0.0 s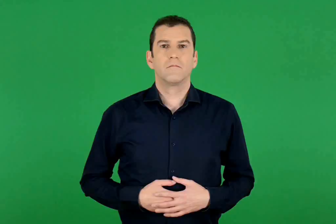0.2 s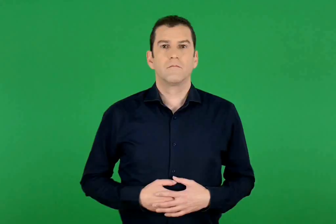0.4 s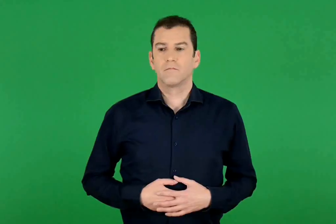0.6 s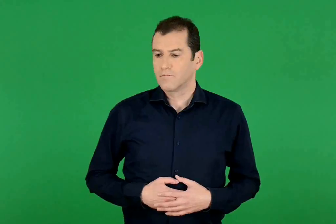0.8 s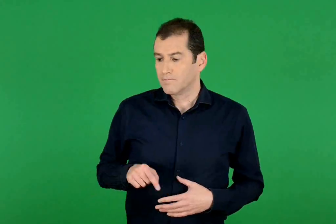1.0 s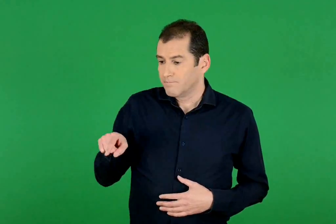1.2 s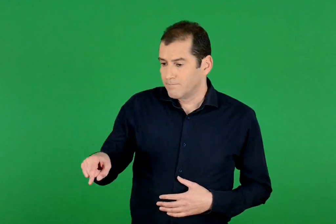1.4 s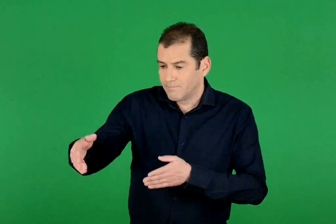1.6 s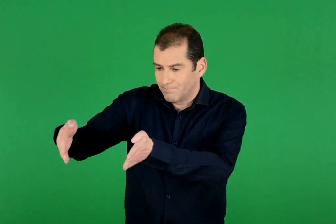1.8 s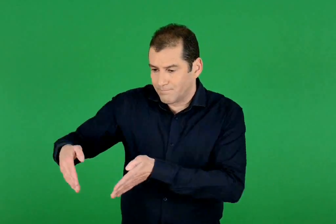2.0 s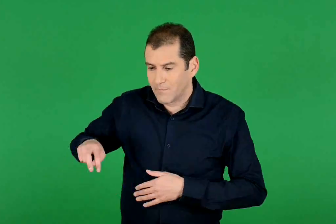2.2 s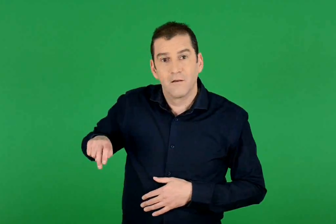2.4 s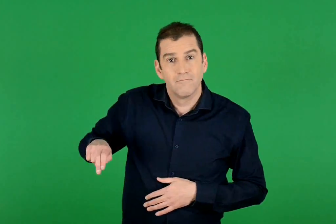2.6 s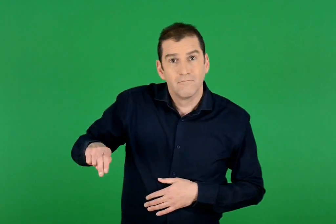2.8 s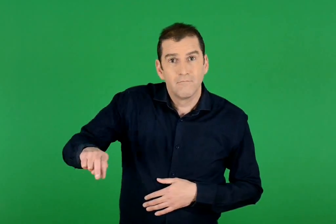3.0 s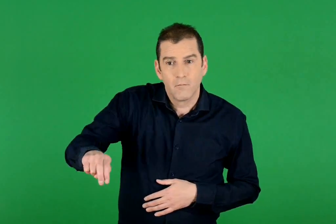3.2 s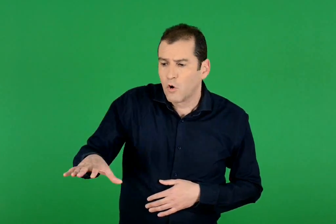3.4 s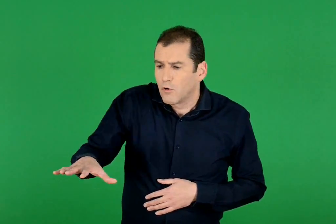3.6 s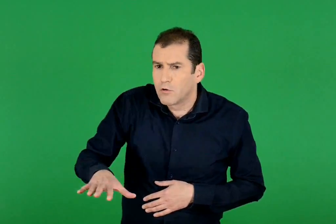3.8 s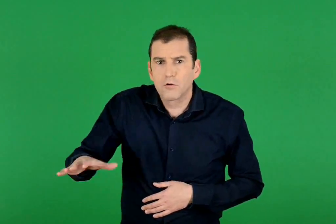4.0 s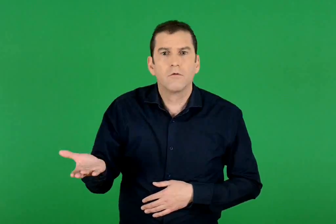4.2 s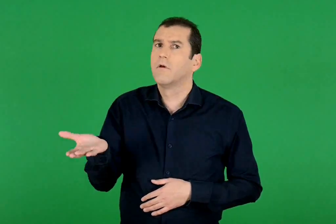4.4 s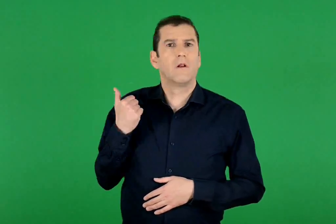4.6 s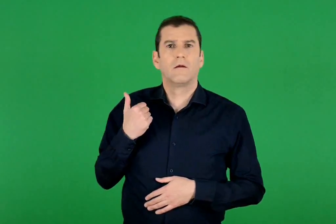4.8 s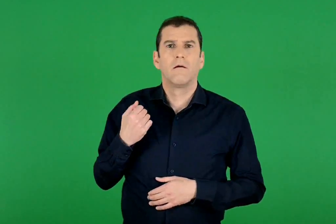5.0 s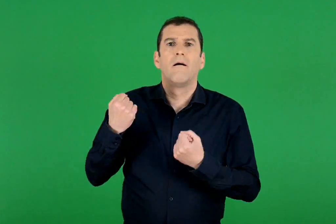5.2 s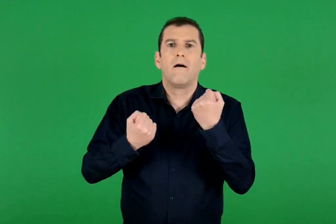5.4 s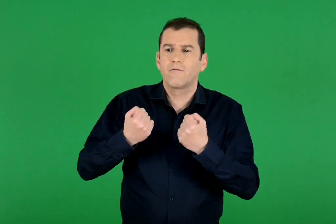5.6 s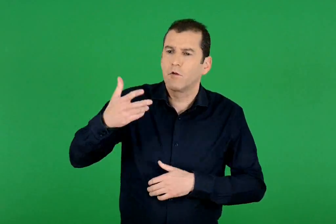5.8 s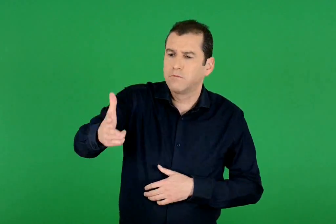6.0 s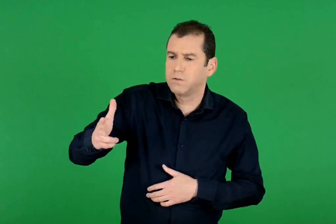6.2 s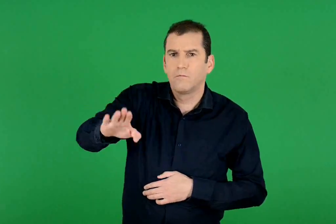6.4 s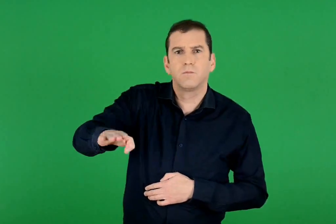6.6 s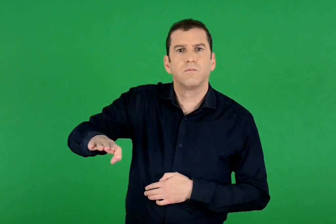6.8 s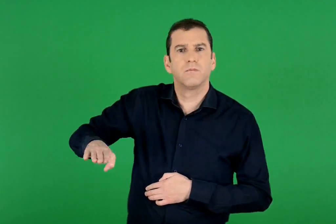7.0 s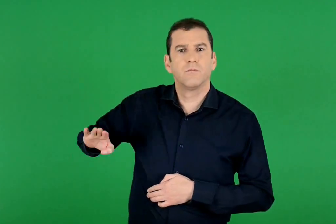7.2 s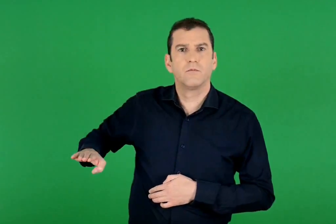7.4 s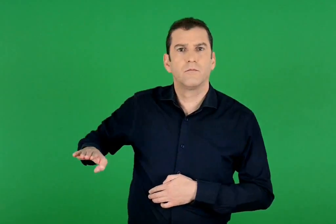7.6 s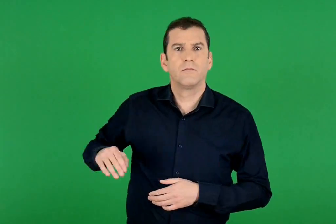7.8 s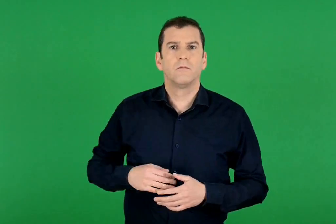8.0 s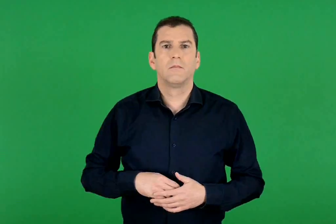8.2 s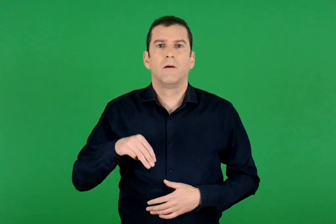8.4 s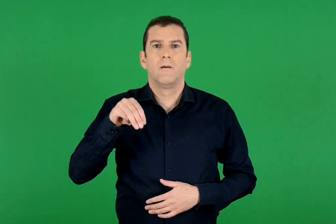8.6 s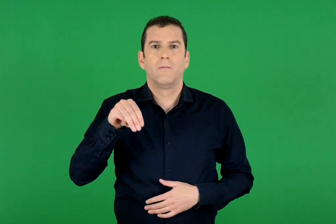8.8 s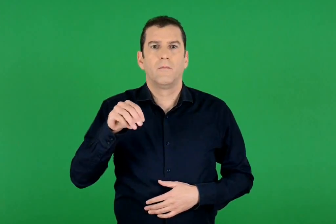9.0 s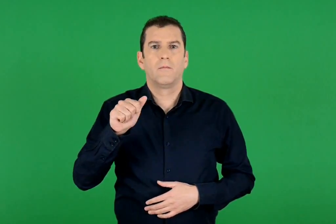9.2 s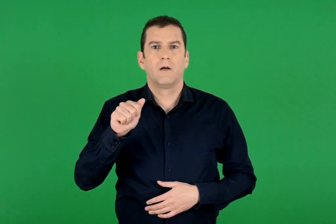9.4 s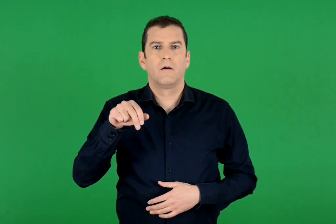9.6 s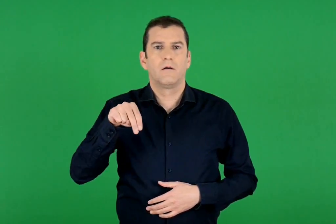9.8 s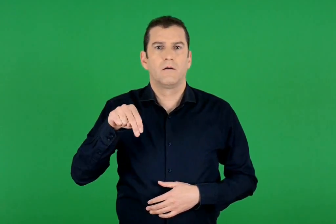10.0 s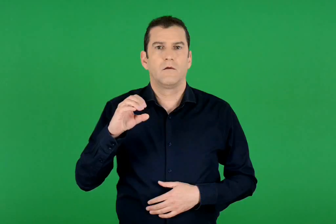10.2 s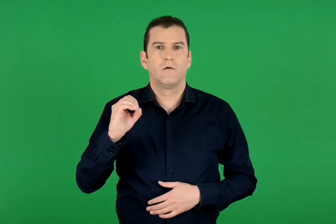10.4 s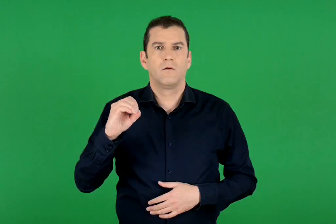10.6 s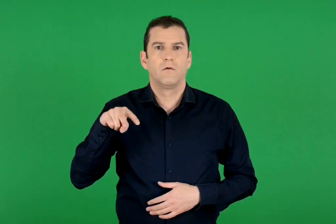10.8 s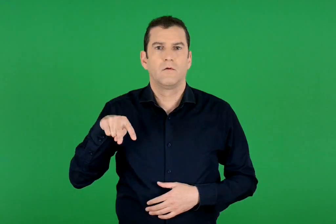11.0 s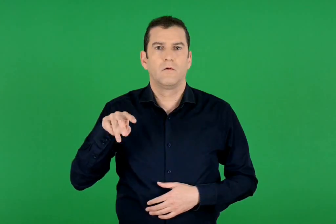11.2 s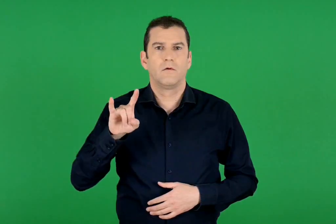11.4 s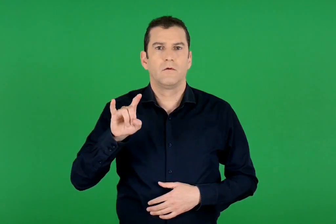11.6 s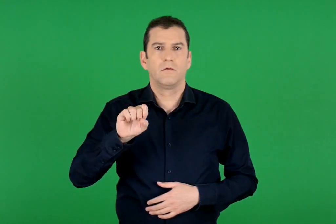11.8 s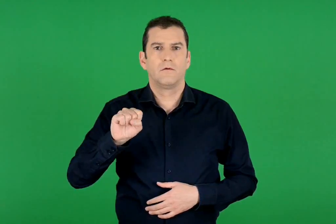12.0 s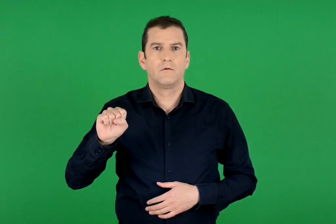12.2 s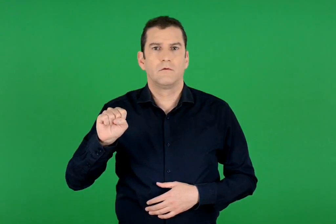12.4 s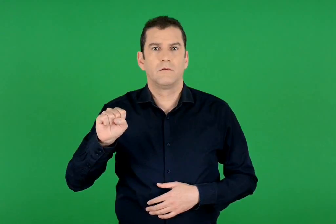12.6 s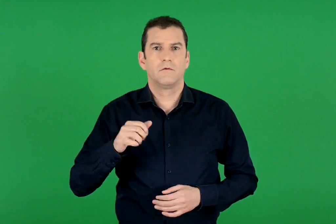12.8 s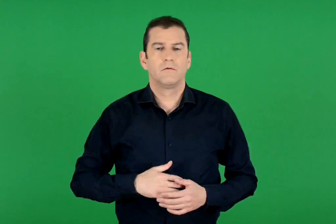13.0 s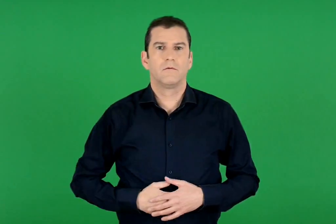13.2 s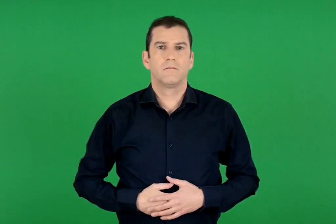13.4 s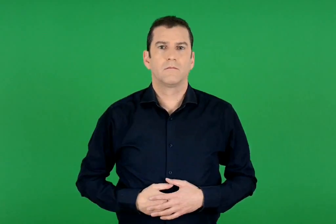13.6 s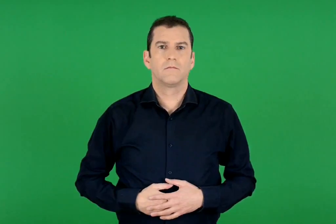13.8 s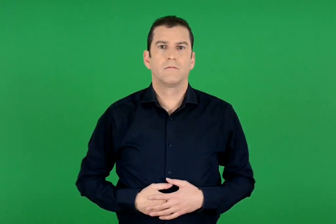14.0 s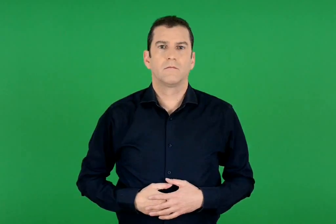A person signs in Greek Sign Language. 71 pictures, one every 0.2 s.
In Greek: δεν υπάρχει χώρος στο πεζοδρόμιο. παρκάρουν αυτοκίνητα. μανόλης
